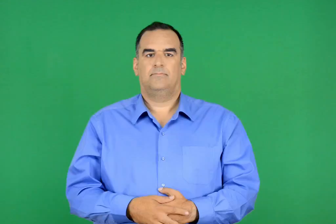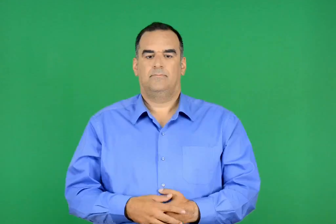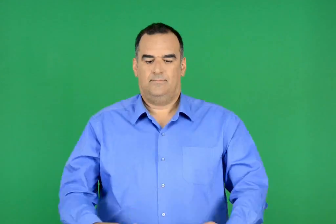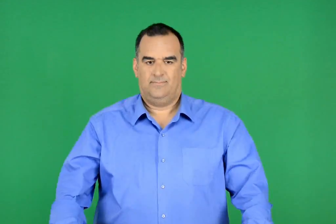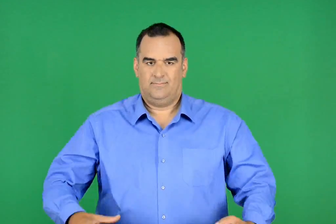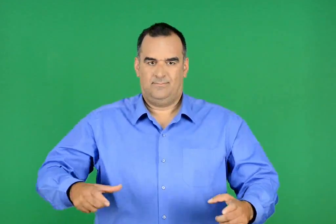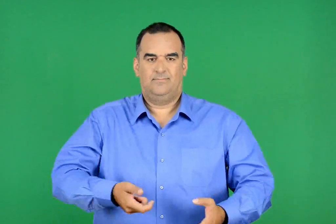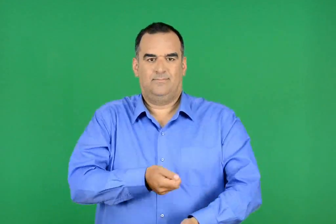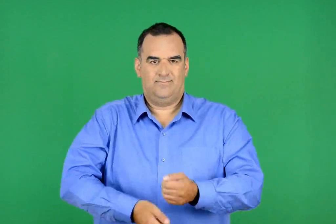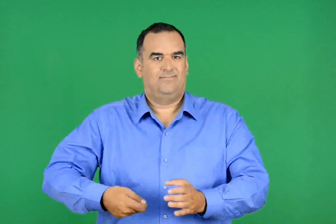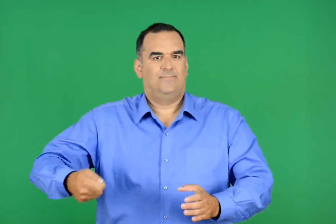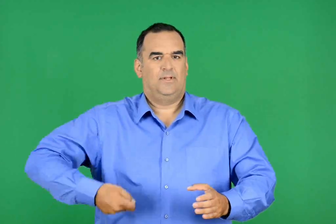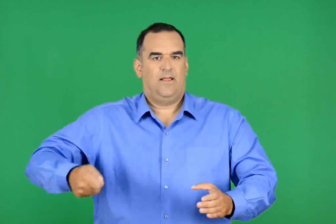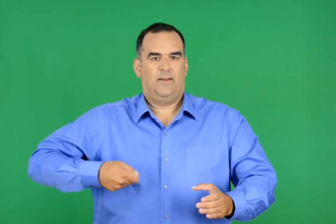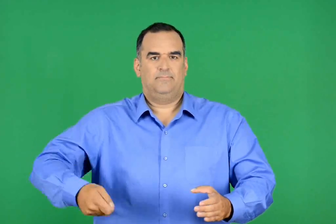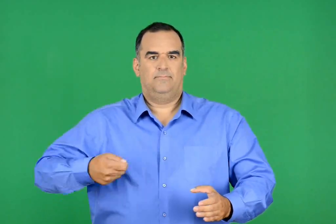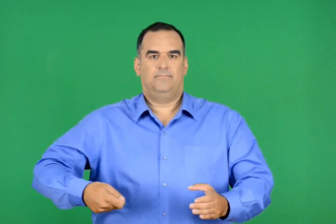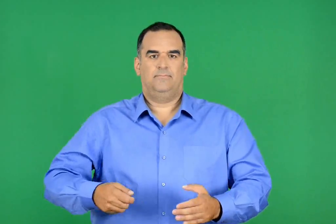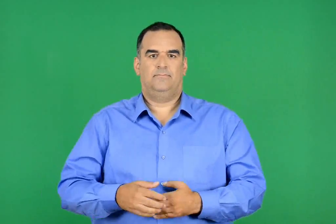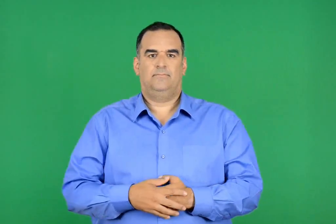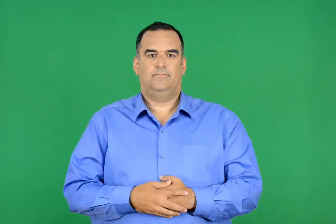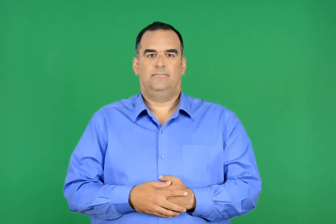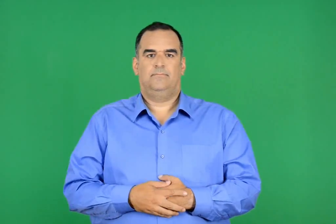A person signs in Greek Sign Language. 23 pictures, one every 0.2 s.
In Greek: η πηγάδα
